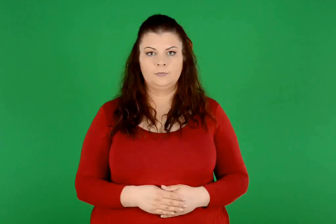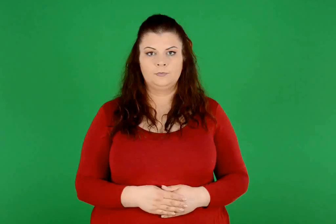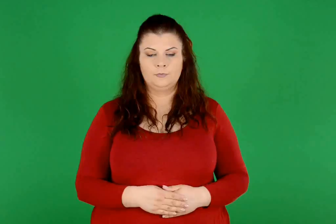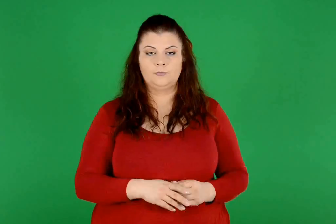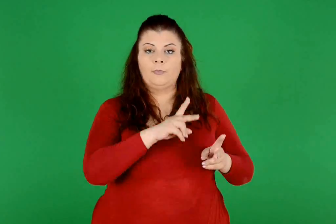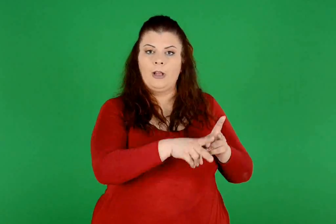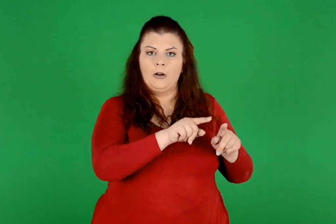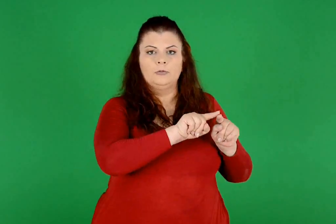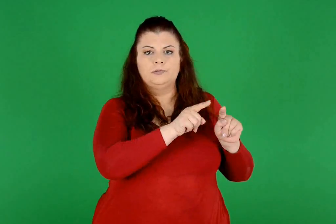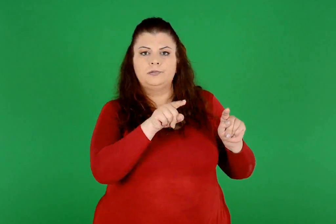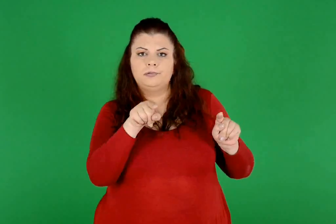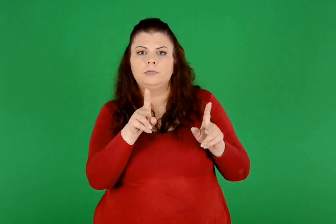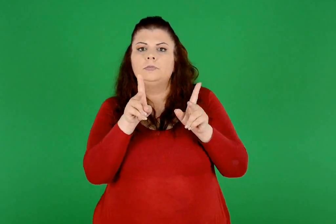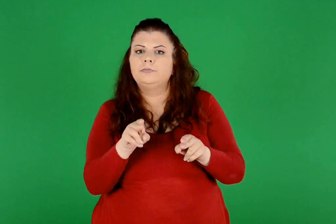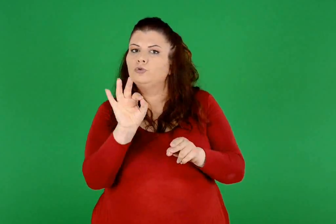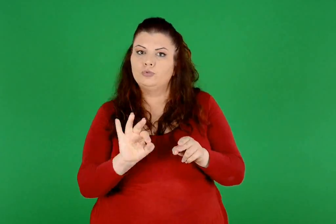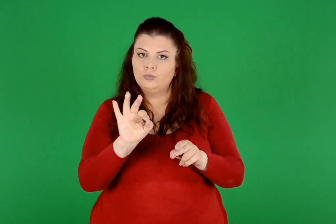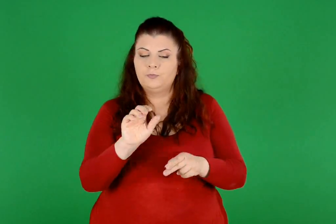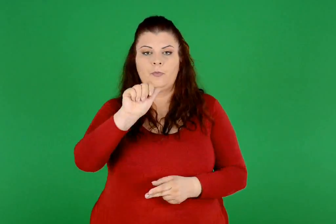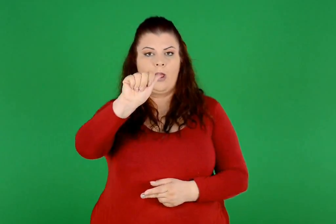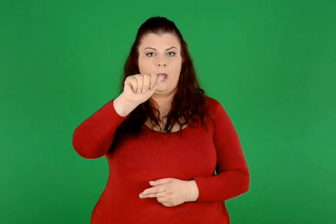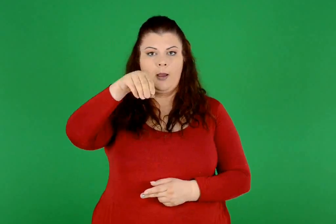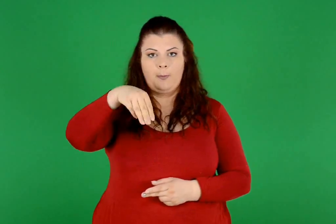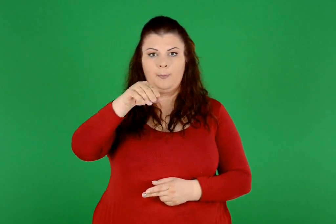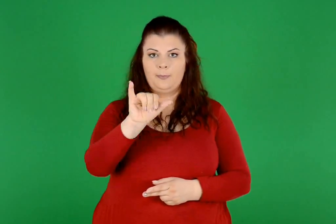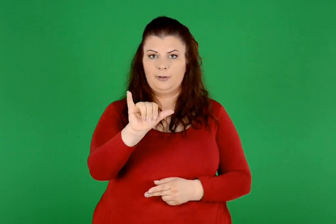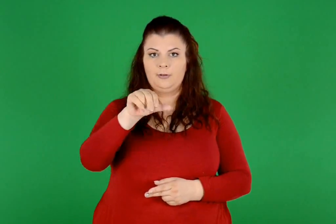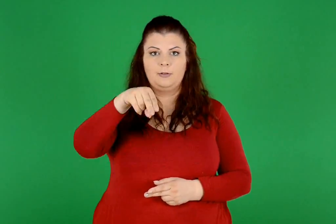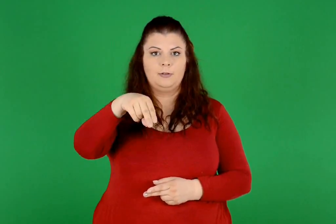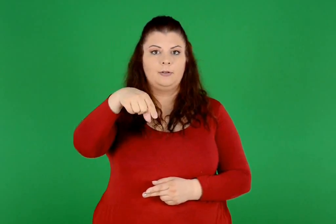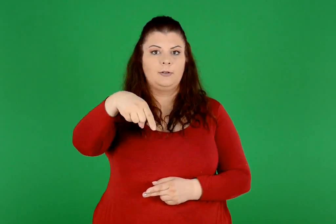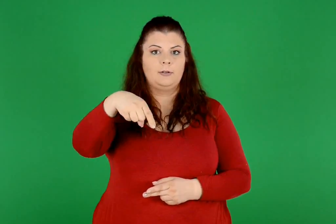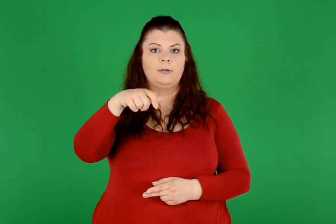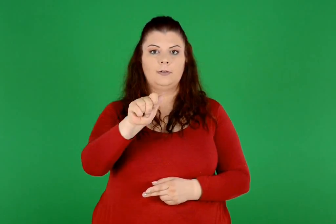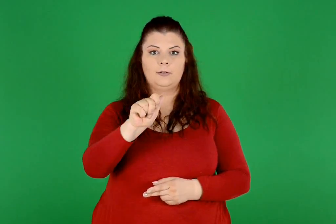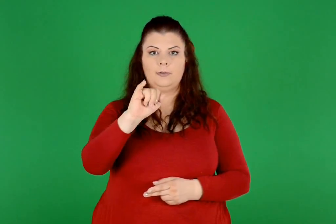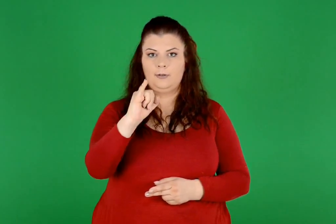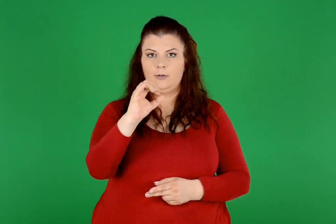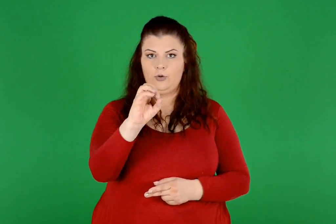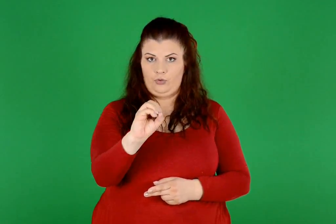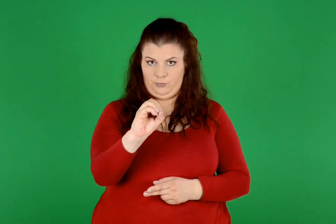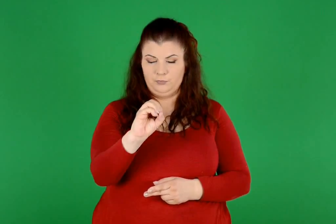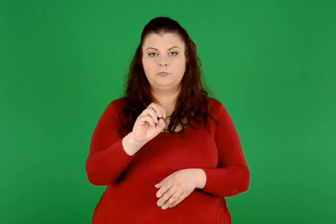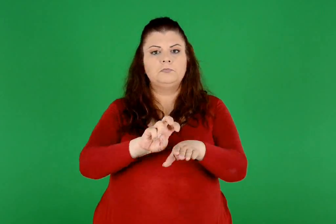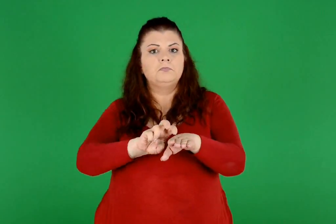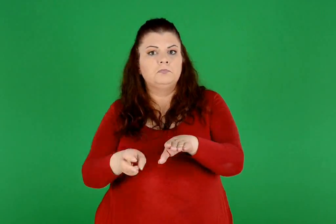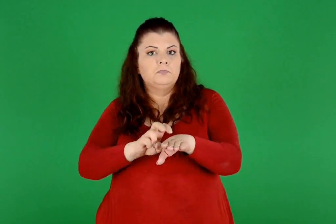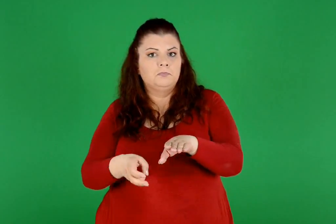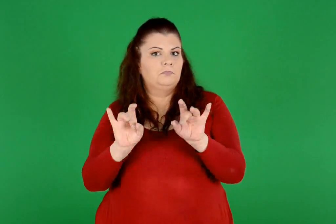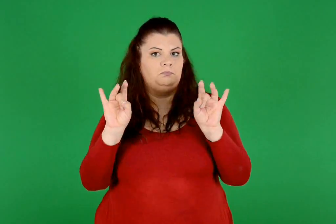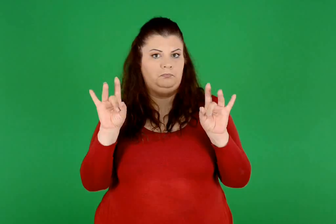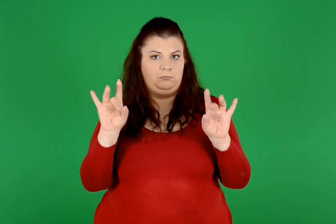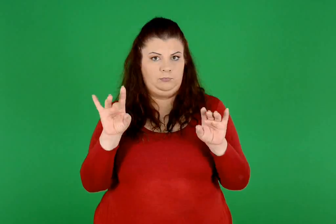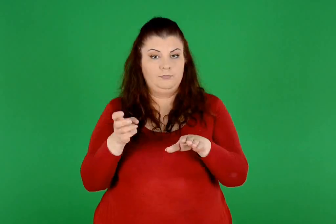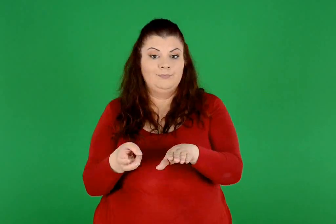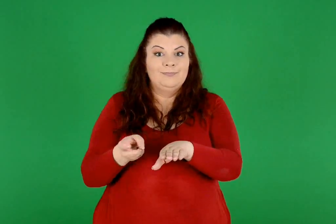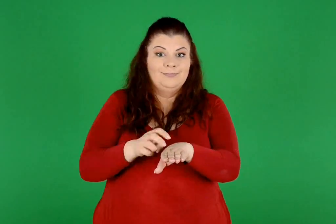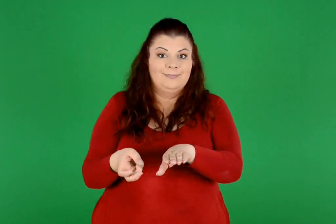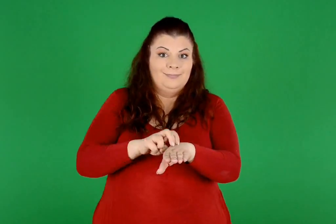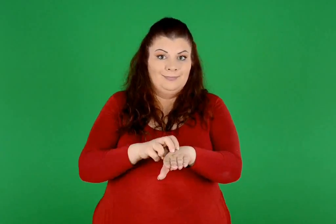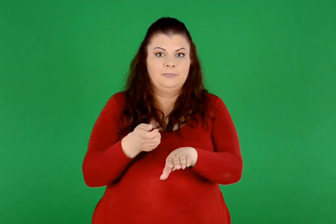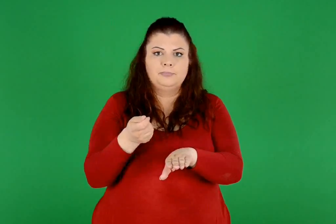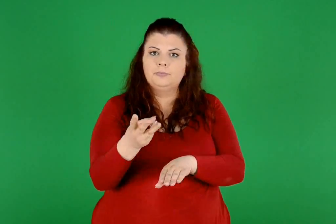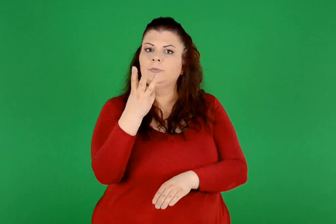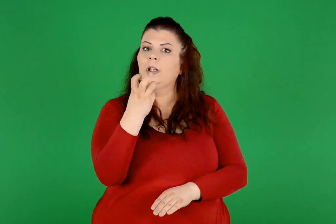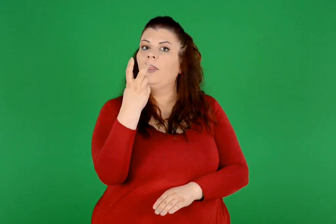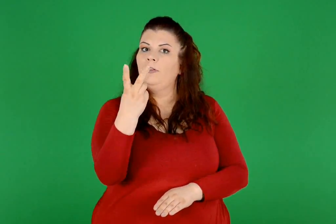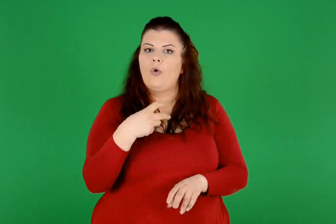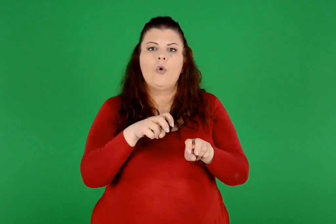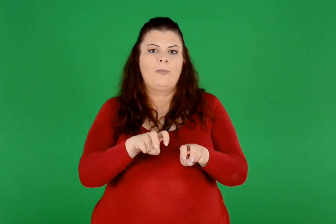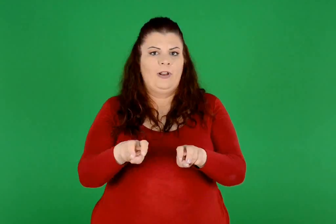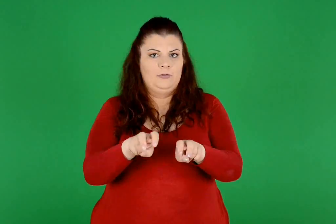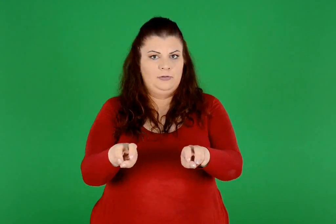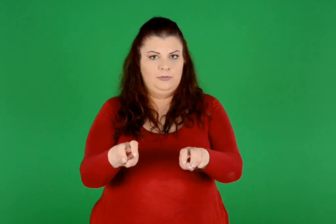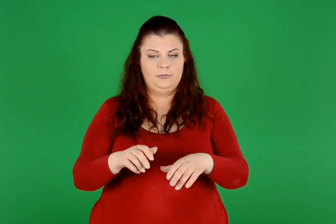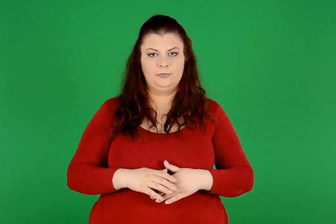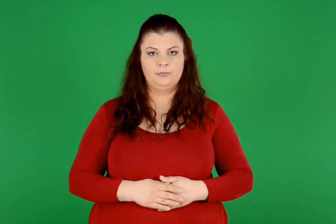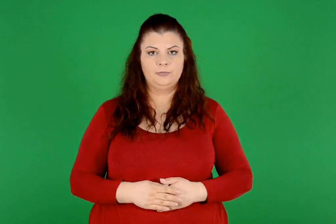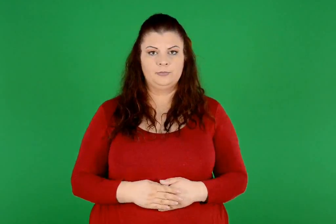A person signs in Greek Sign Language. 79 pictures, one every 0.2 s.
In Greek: στο αμύνταιο δεν κατεβαίνει κανείς και ανεβαίνουν 32 επιβάτες
